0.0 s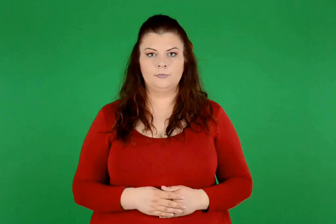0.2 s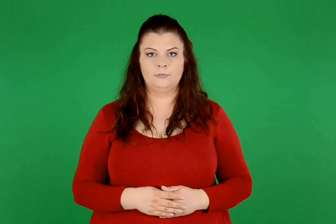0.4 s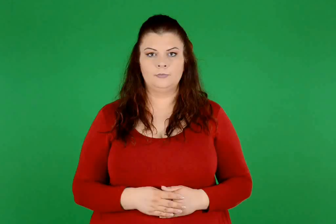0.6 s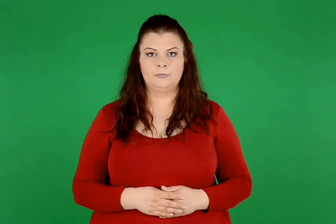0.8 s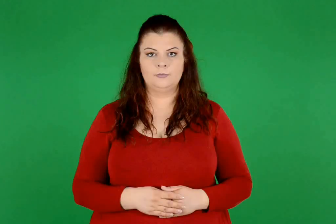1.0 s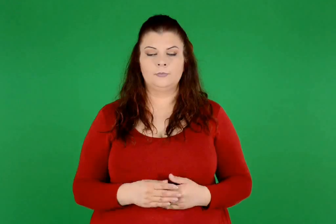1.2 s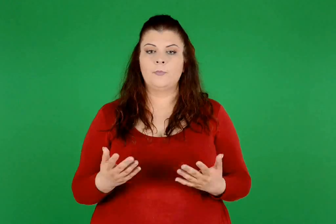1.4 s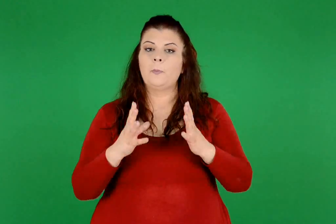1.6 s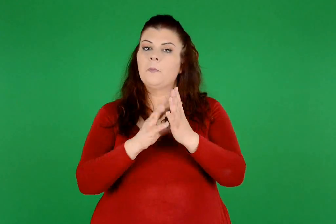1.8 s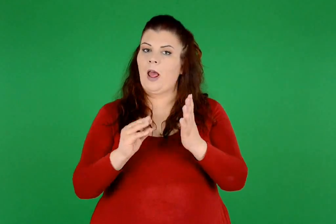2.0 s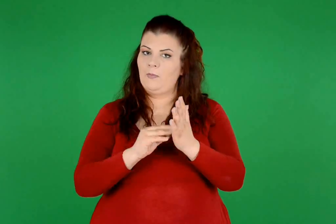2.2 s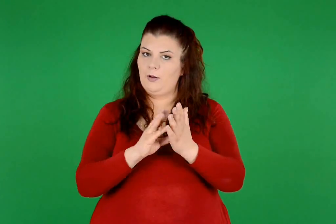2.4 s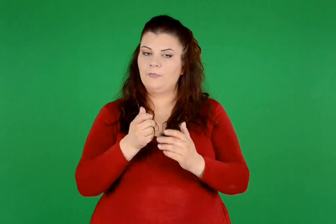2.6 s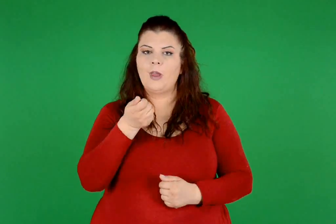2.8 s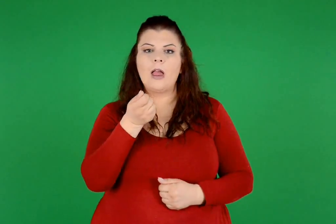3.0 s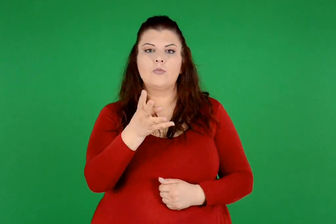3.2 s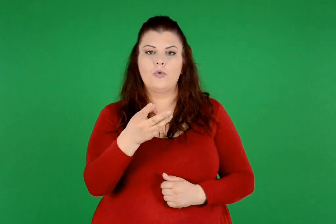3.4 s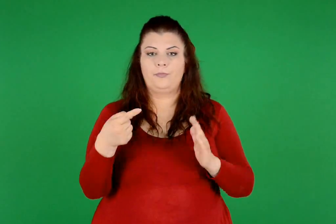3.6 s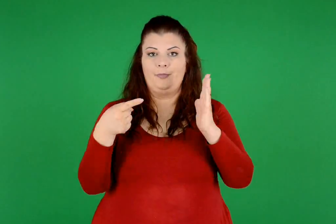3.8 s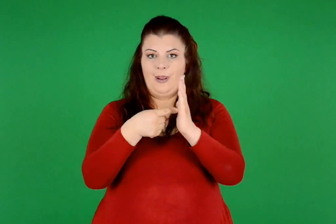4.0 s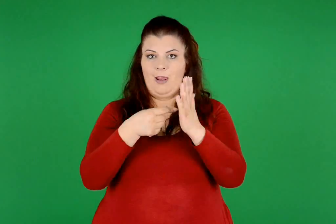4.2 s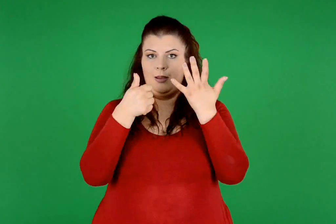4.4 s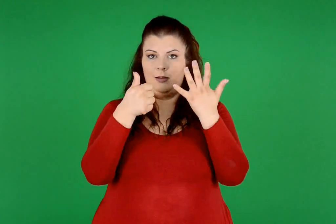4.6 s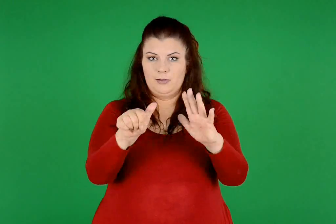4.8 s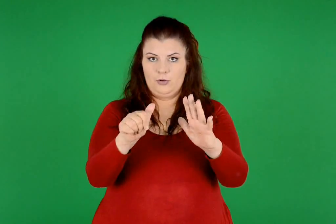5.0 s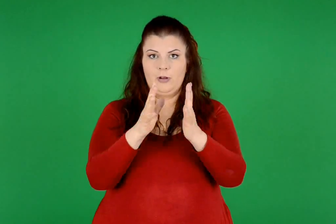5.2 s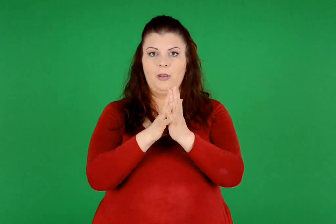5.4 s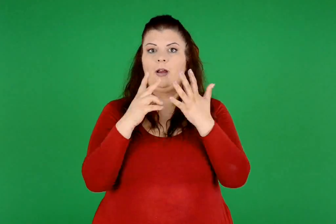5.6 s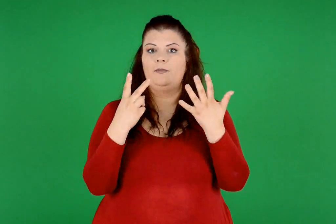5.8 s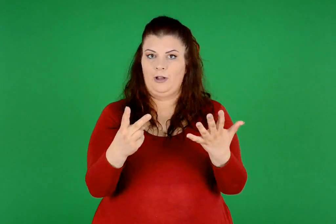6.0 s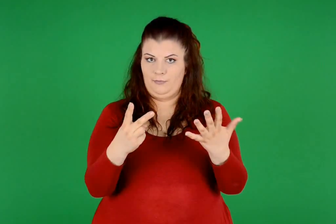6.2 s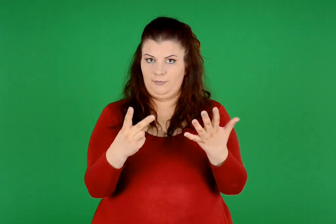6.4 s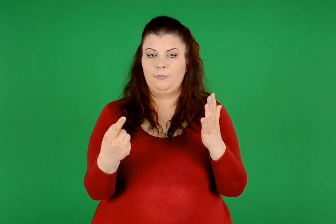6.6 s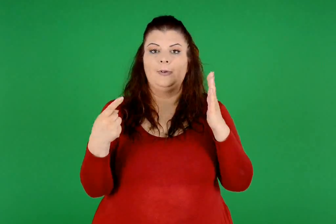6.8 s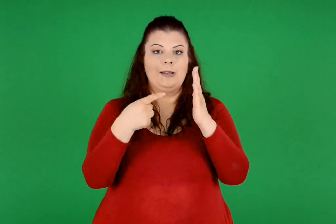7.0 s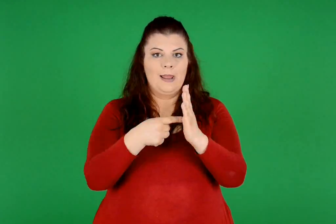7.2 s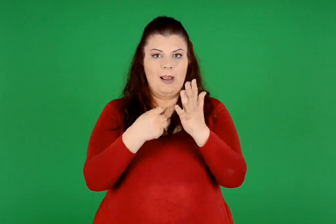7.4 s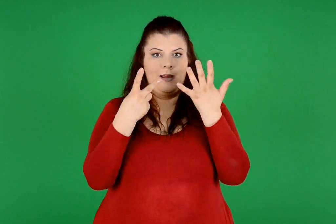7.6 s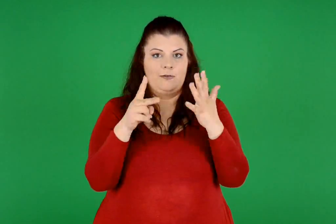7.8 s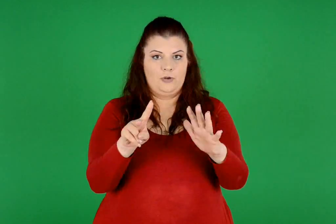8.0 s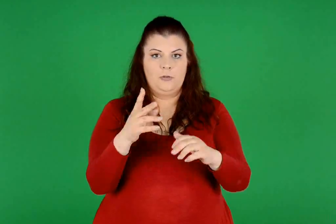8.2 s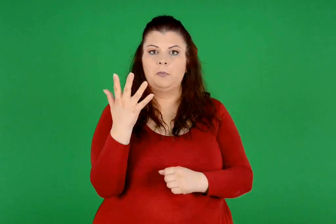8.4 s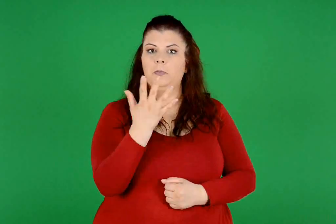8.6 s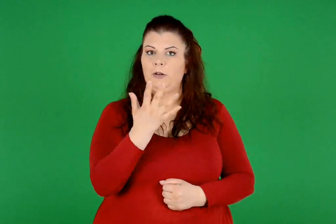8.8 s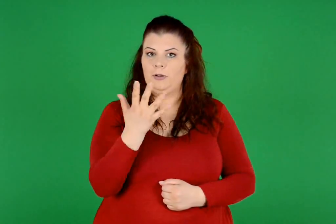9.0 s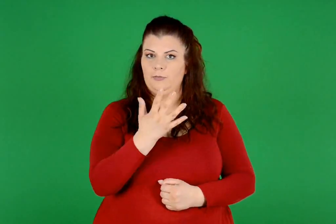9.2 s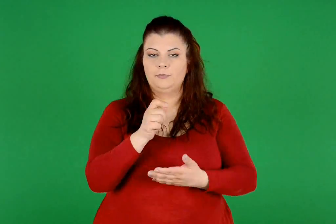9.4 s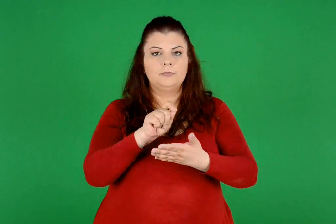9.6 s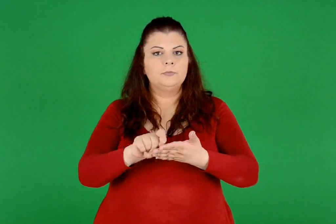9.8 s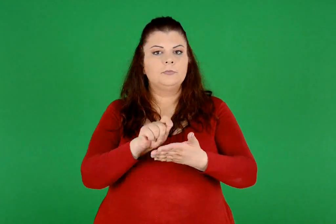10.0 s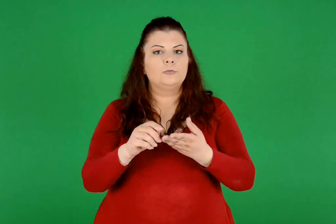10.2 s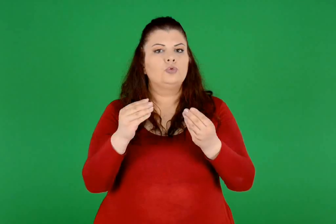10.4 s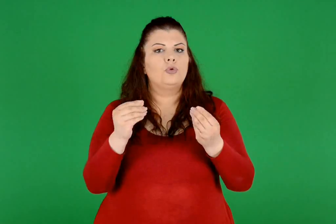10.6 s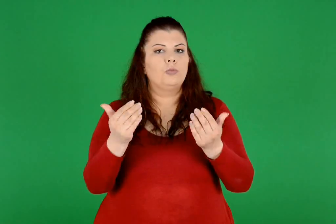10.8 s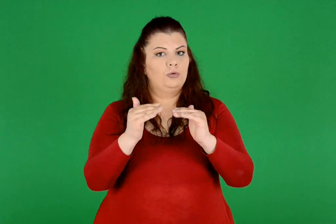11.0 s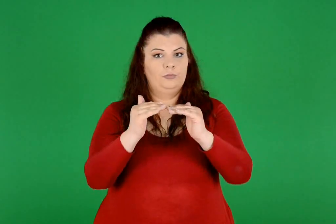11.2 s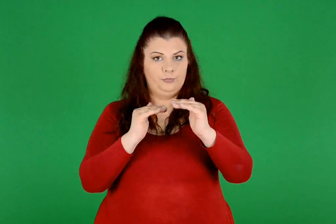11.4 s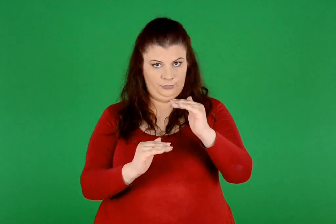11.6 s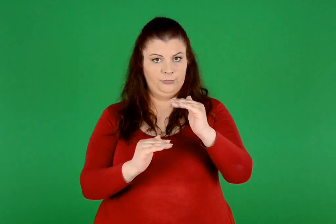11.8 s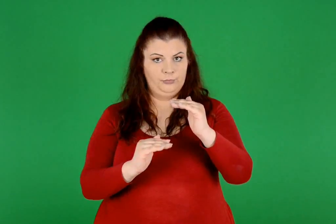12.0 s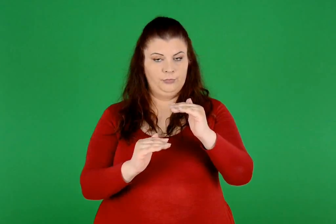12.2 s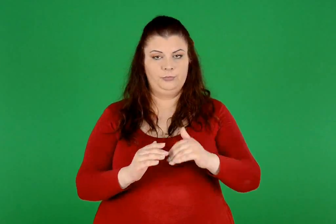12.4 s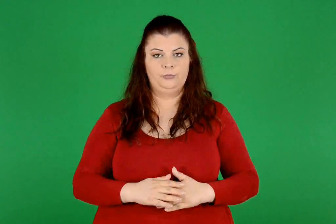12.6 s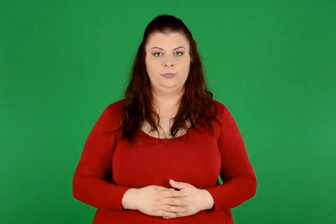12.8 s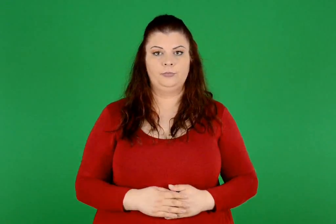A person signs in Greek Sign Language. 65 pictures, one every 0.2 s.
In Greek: π.χ. τους αριθμούς 1.617 και 1.755 τους γράφουμε ως εξής
